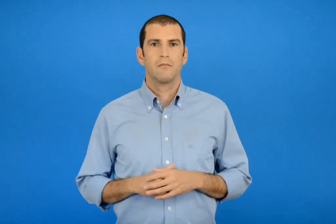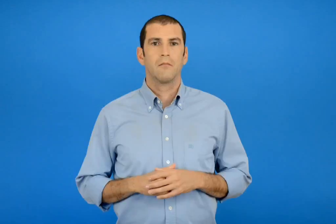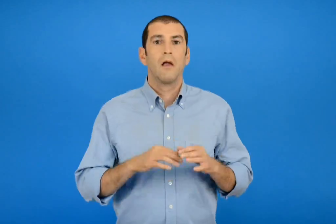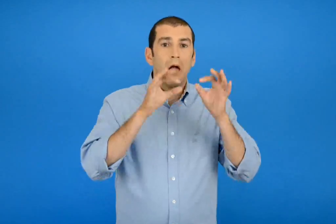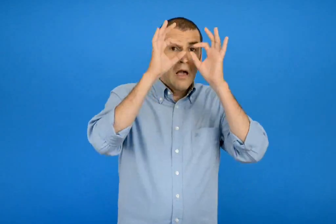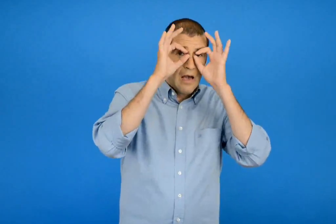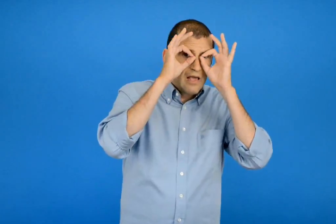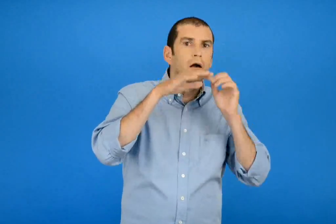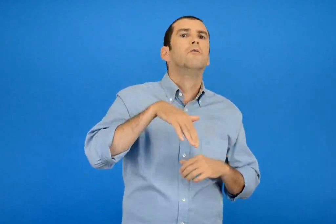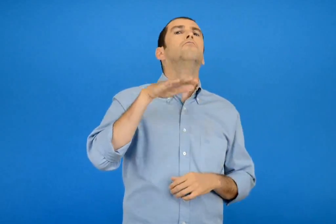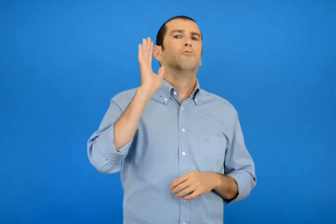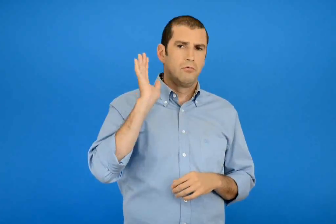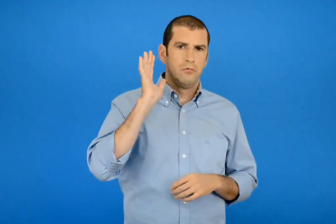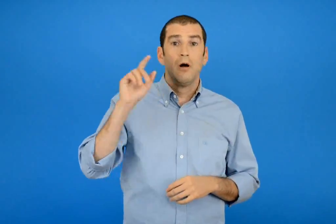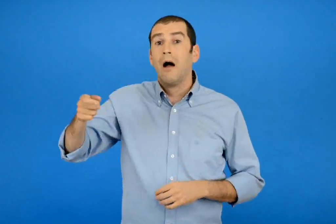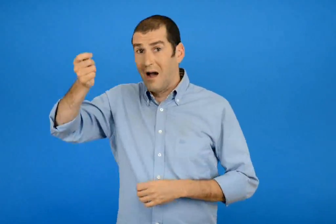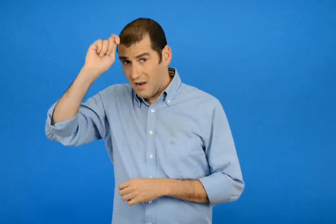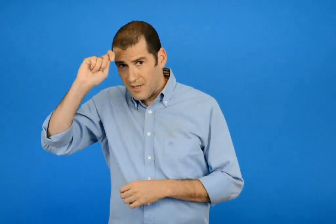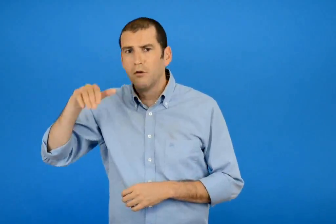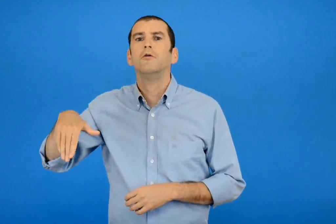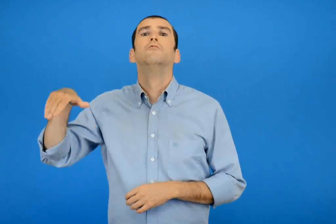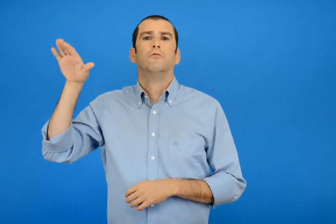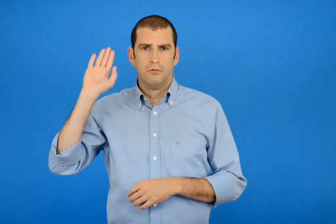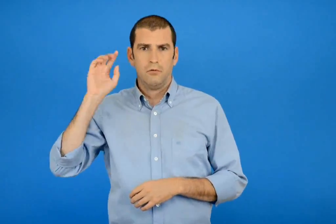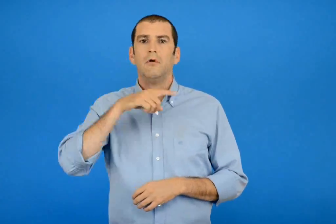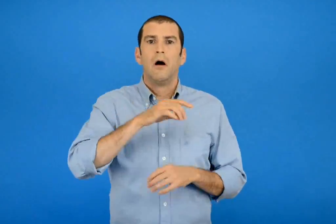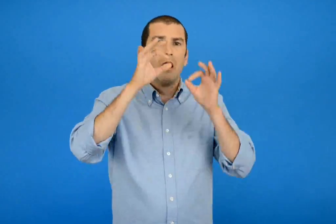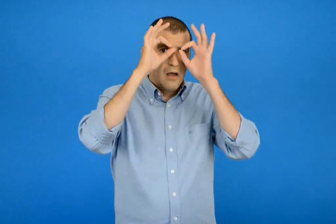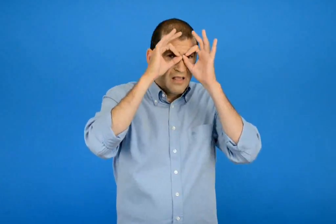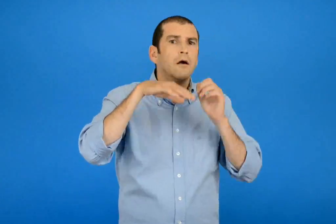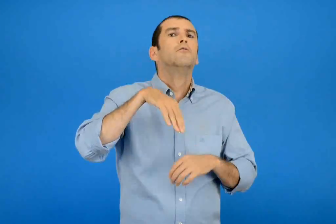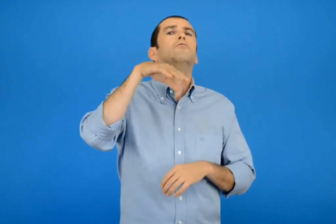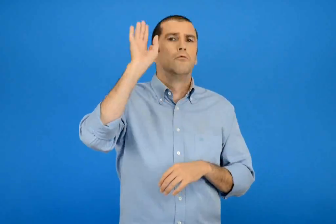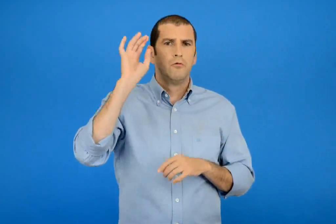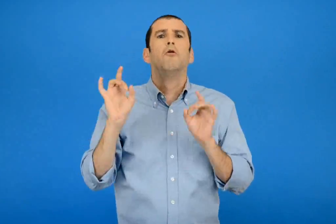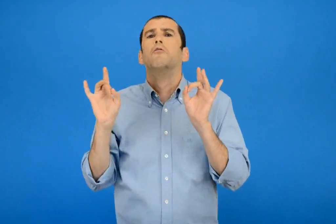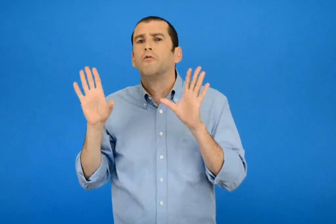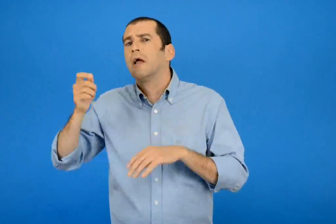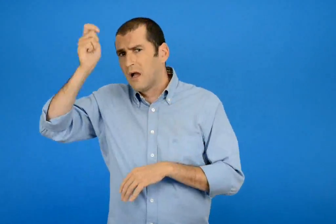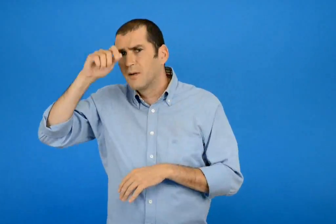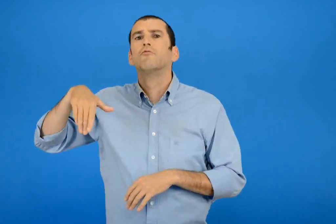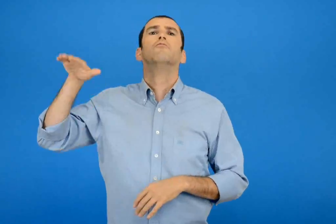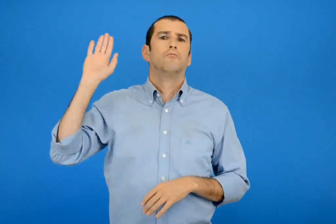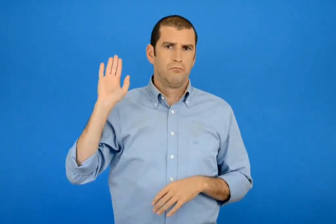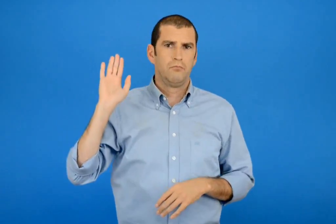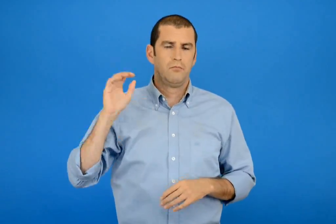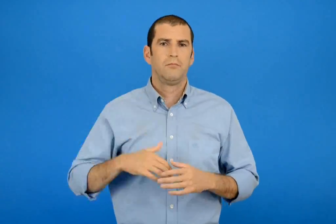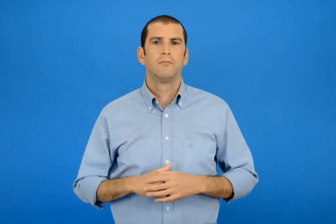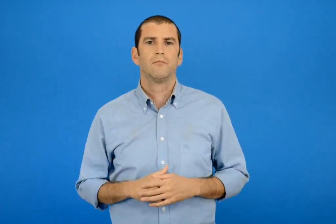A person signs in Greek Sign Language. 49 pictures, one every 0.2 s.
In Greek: δε φορά γυαλιά δε φορά καπέλο δε φορά γυαλιά ούτε καπέλο
